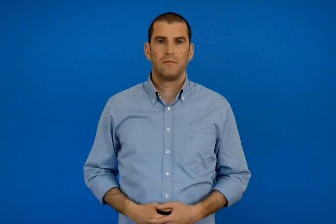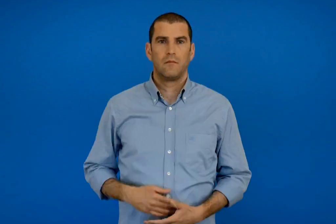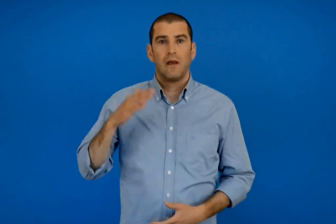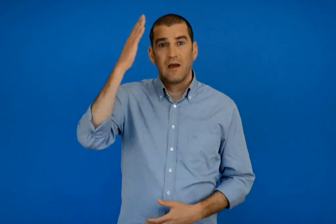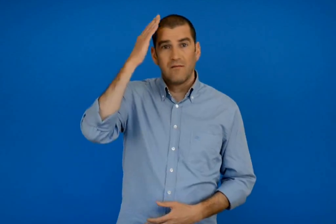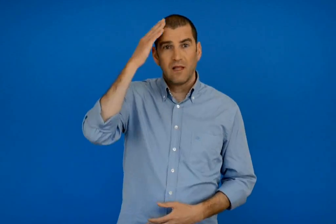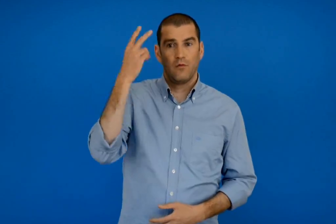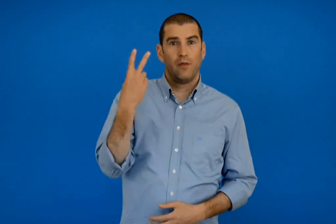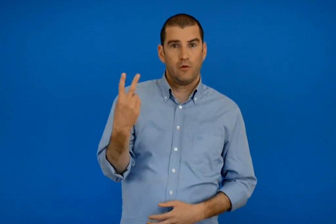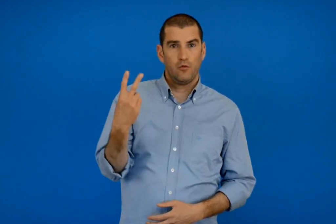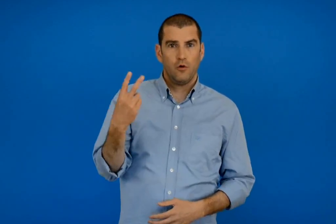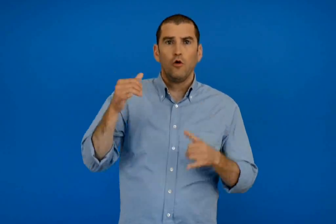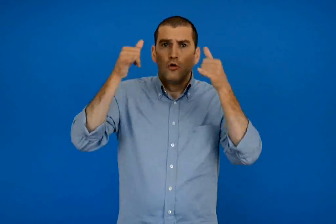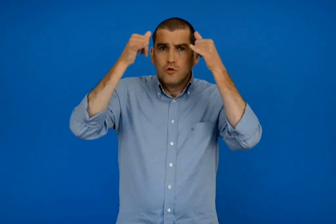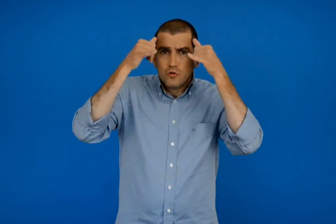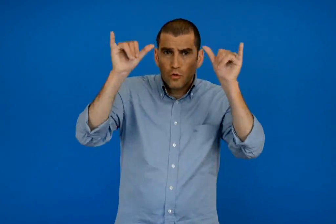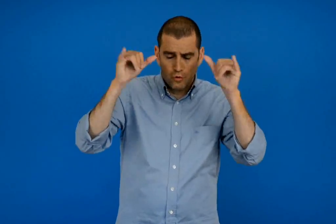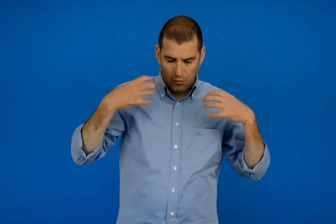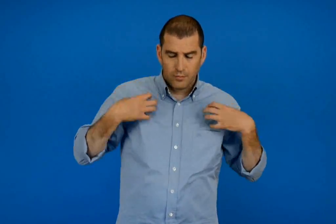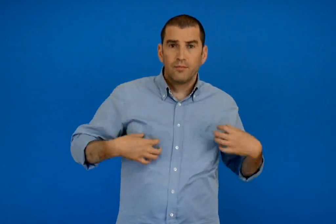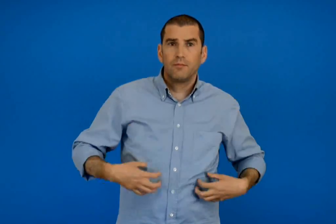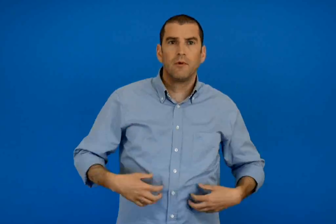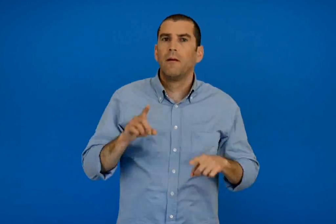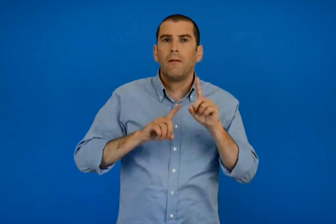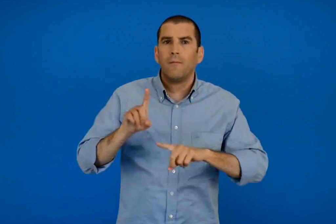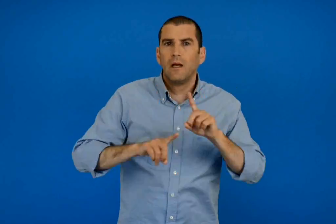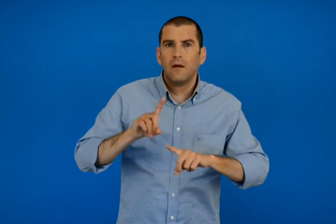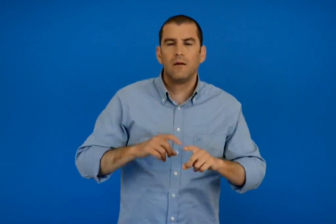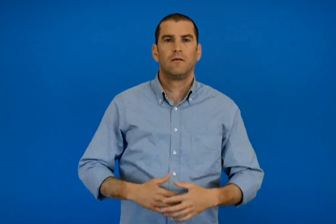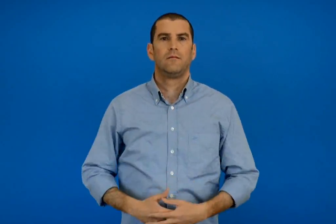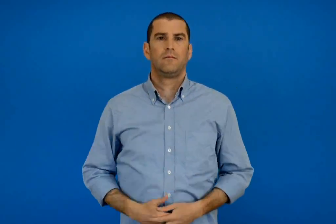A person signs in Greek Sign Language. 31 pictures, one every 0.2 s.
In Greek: κεφάλαιο 2 ποια είναι τα µέρη ενός ζώου ;
